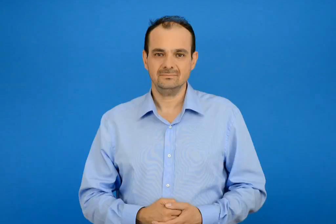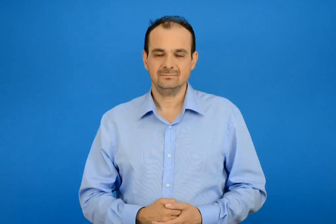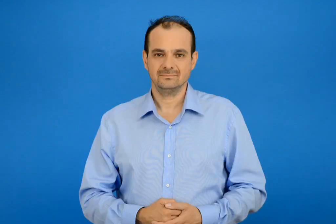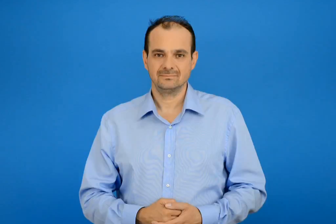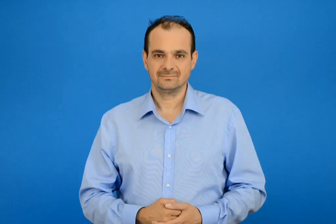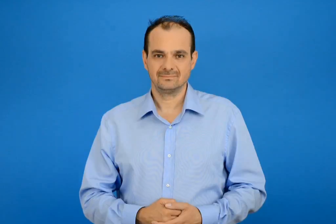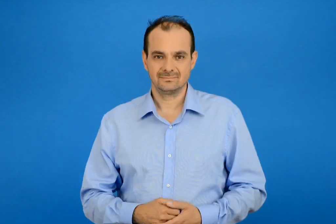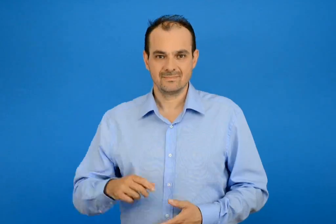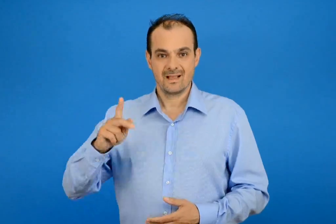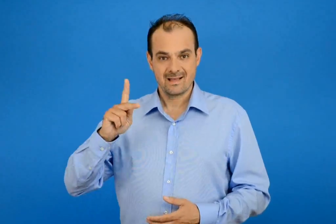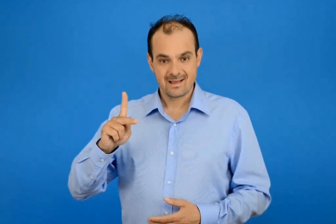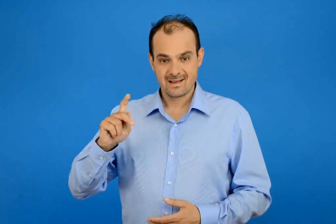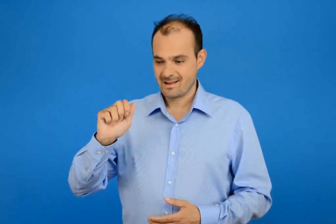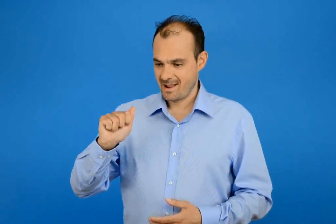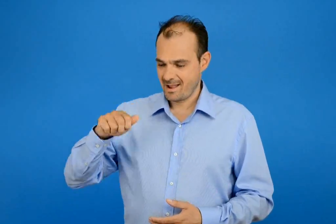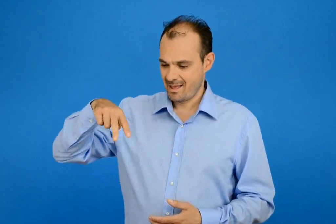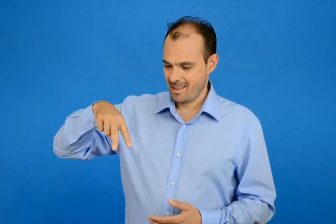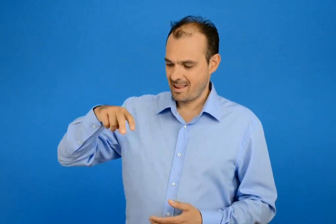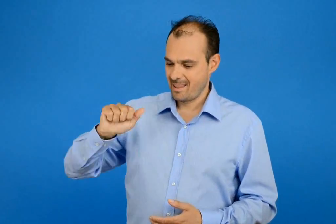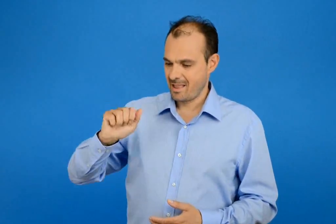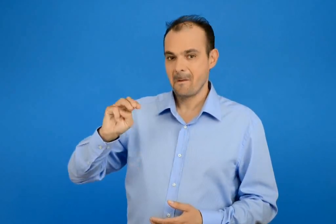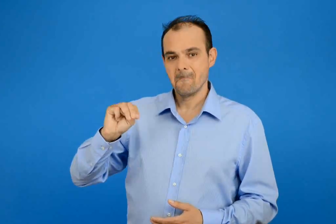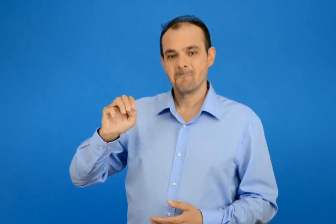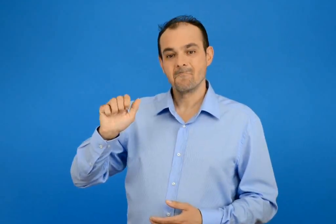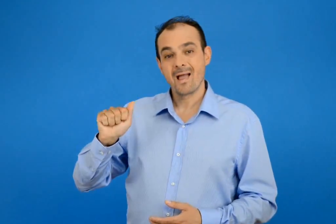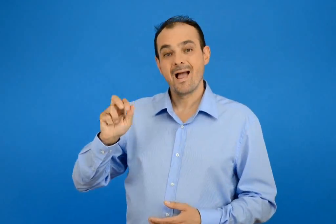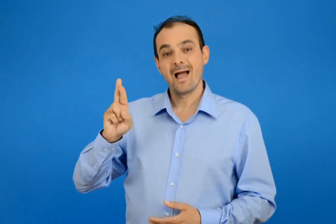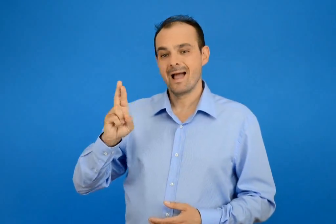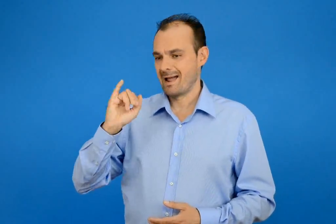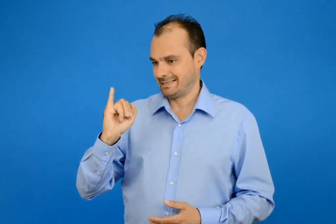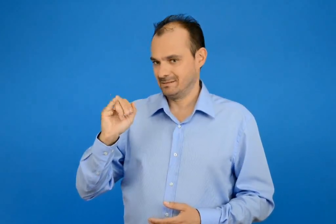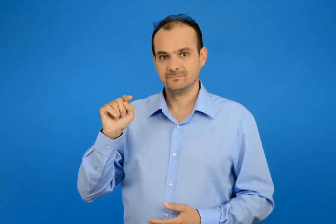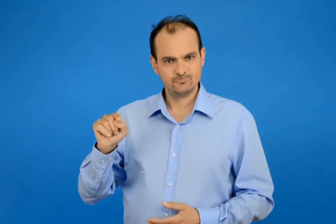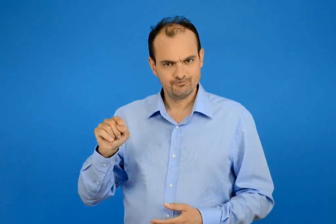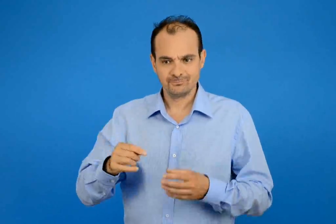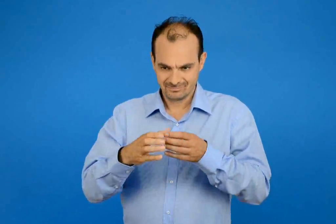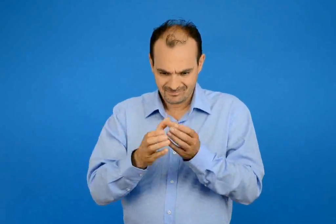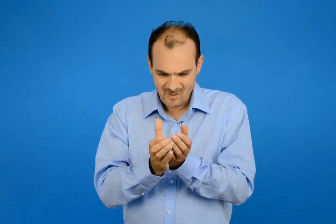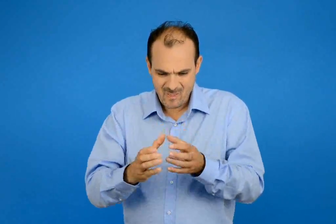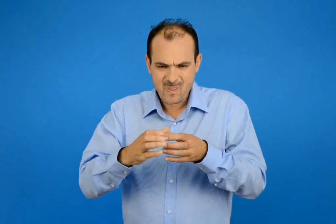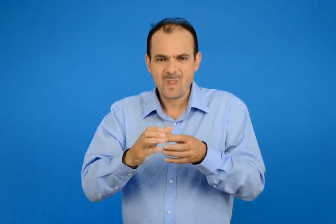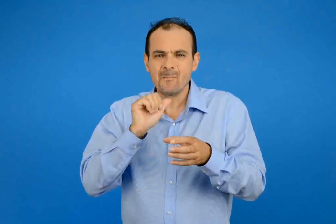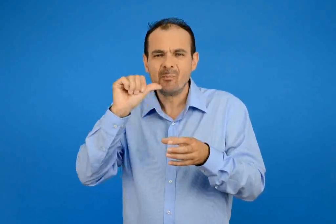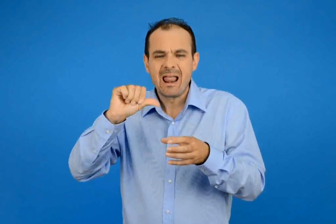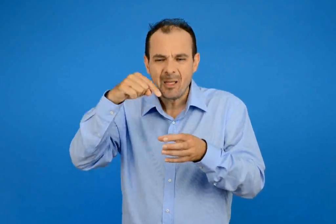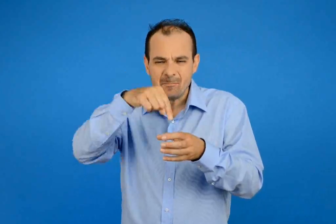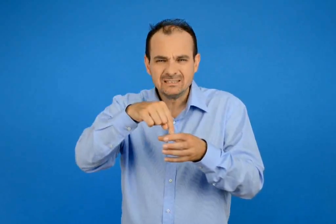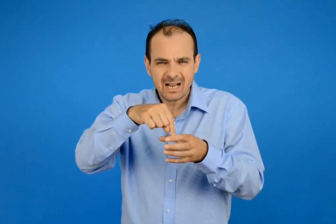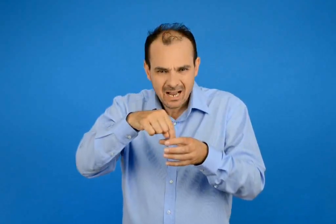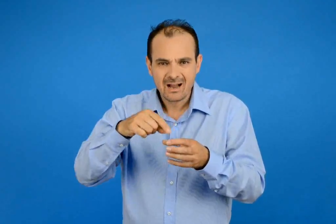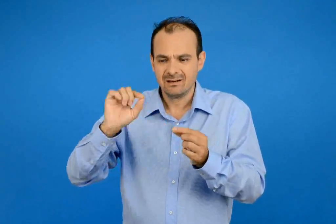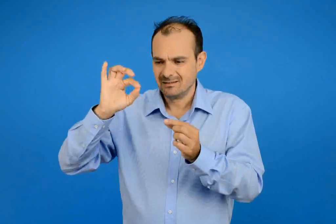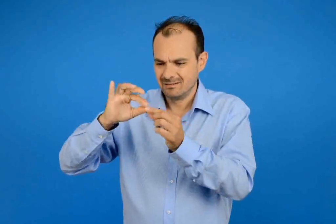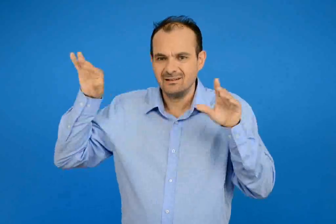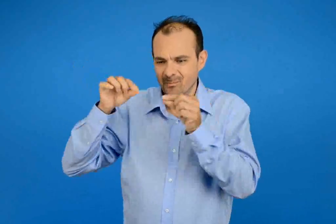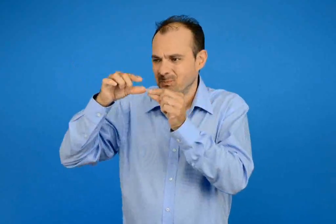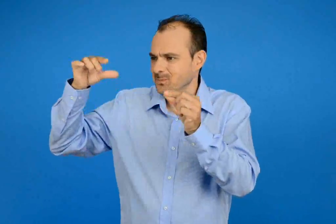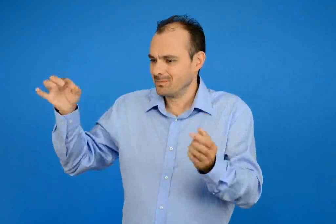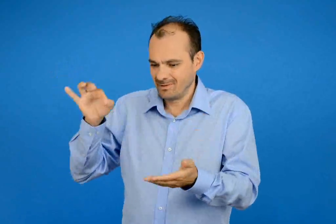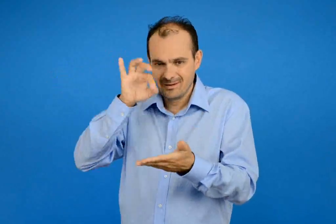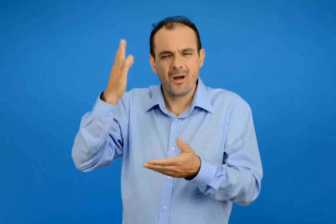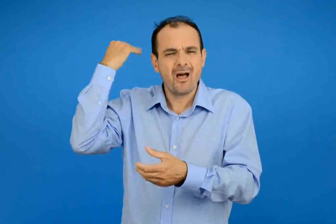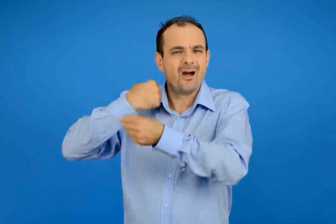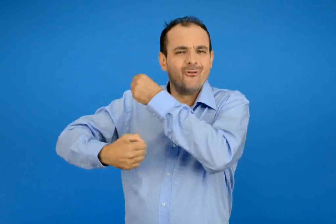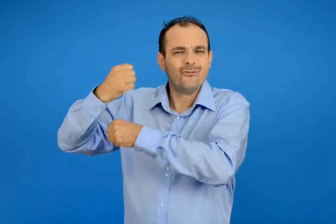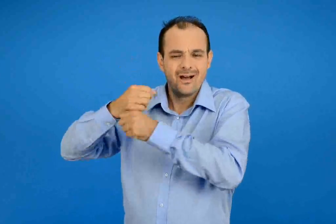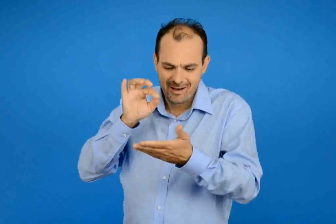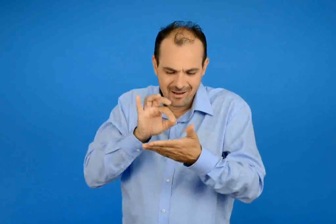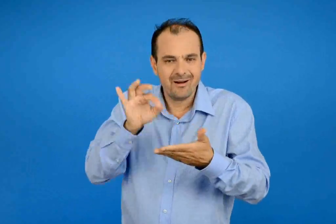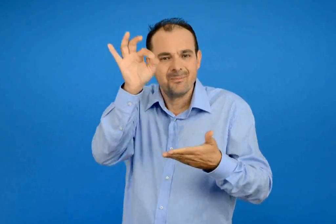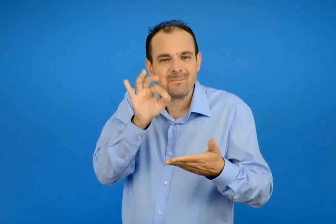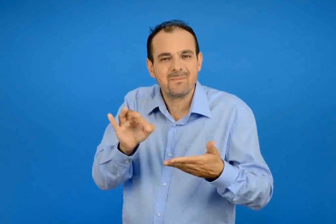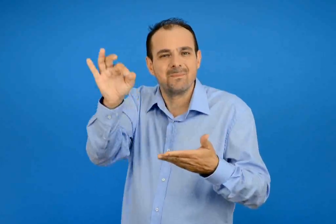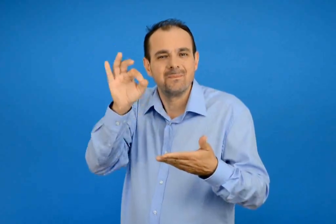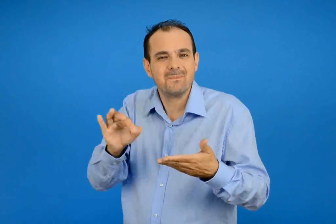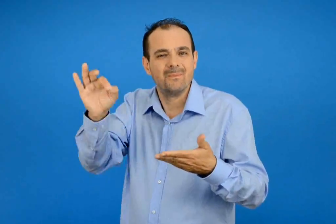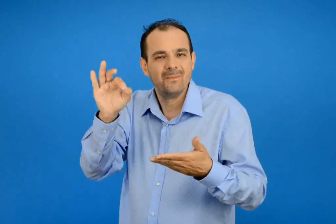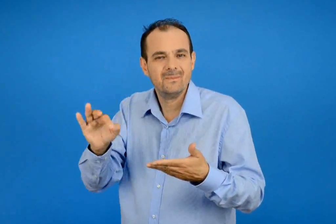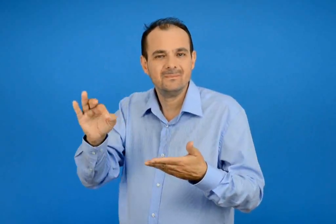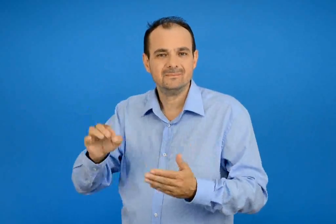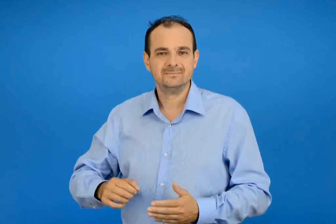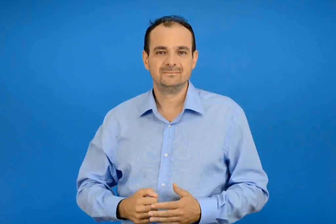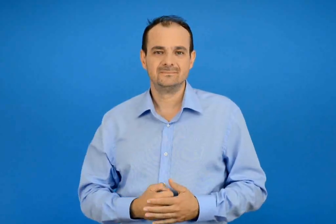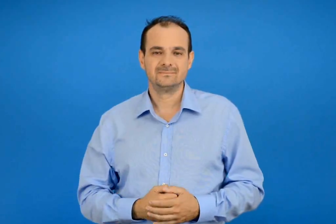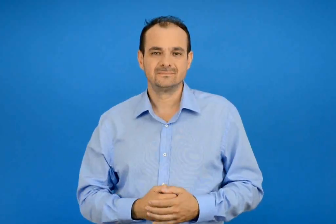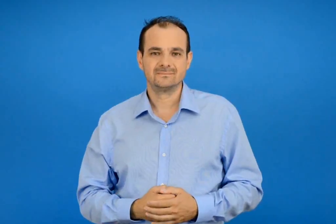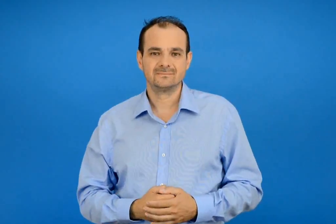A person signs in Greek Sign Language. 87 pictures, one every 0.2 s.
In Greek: καλαμάρι το μελανοδοχείο μικρό βάζο όπου έβαζαν μελάνι για τους κονδυλοφόρους με τους οποίους έγραφα στα παλιά χρόνια
